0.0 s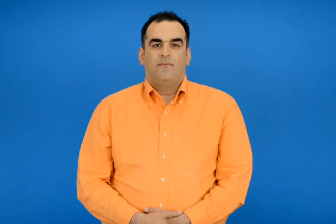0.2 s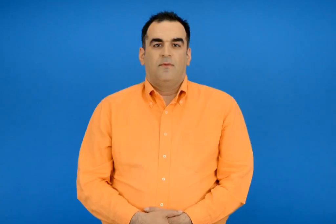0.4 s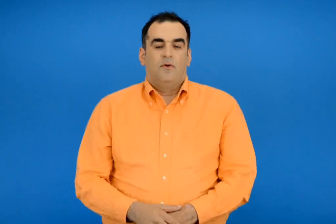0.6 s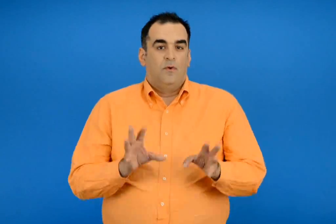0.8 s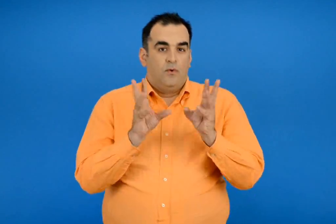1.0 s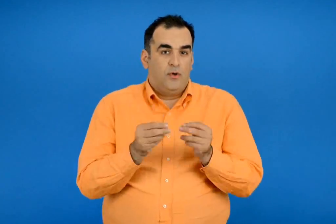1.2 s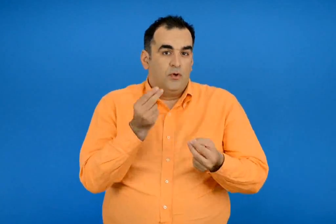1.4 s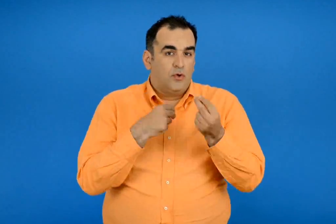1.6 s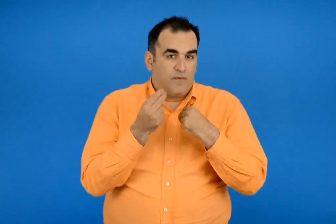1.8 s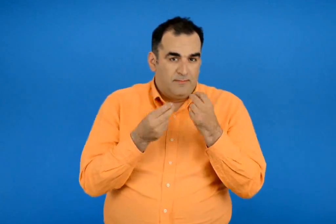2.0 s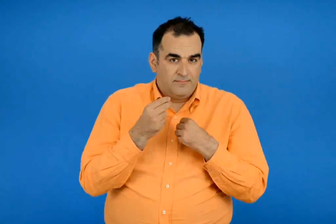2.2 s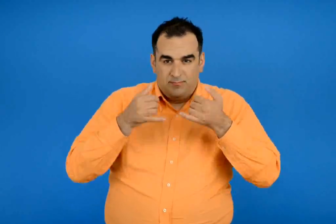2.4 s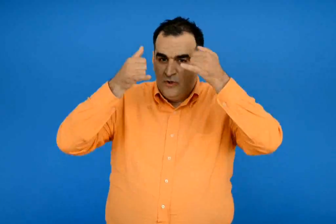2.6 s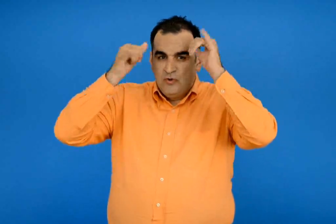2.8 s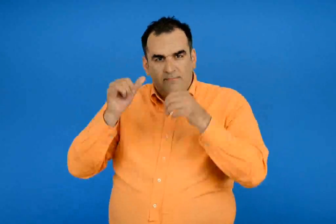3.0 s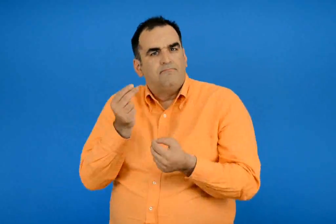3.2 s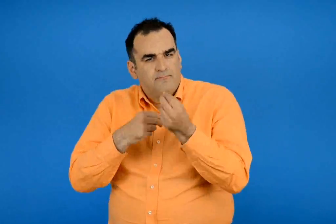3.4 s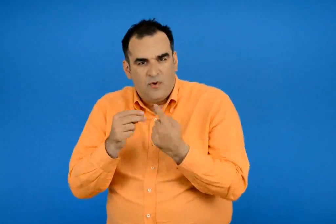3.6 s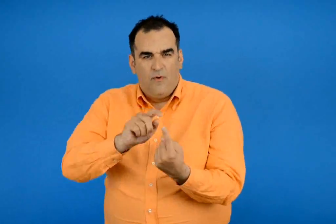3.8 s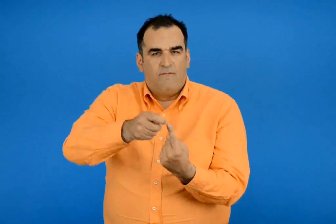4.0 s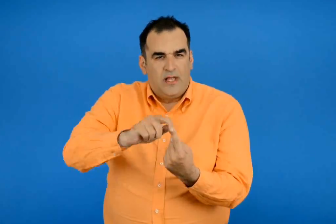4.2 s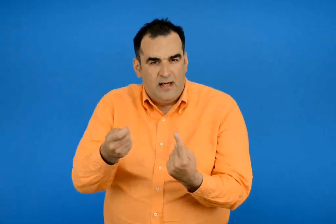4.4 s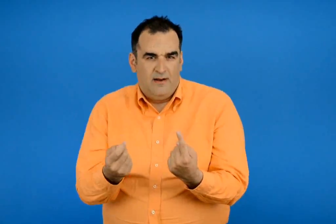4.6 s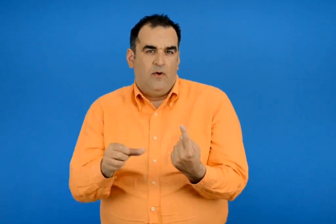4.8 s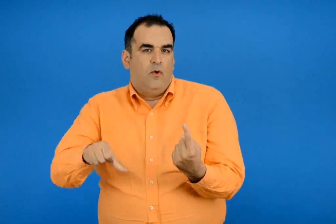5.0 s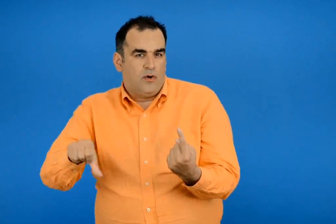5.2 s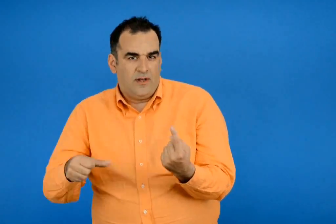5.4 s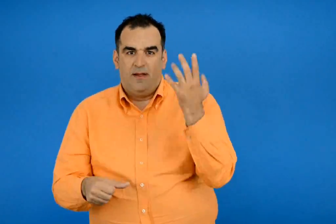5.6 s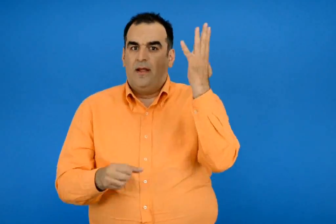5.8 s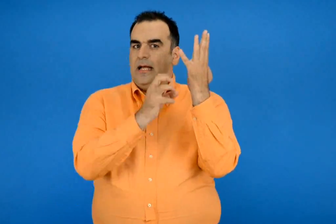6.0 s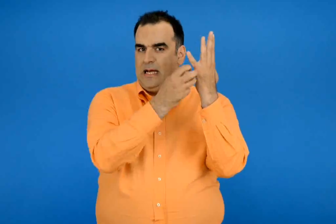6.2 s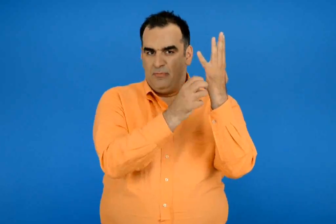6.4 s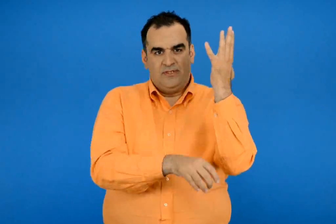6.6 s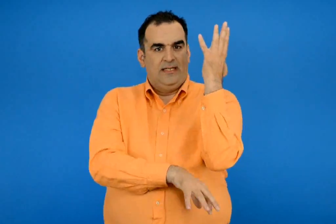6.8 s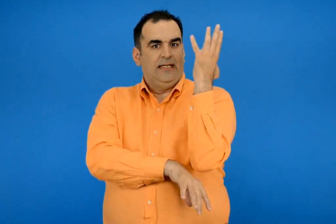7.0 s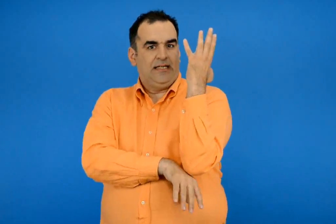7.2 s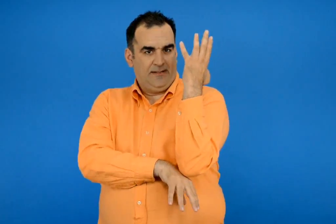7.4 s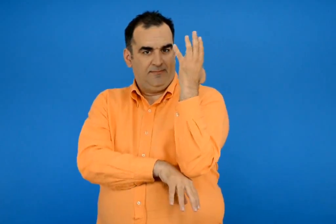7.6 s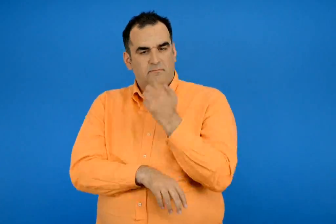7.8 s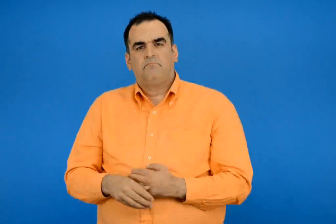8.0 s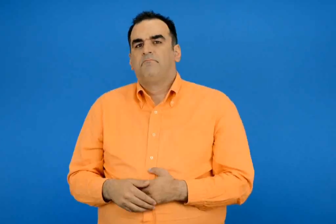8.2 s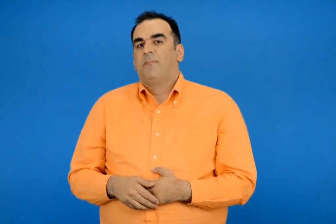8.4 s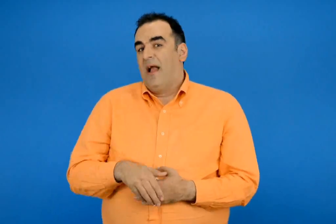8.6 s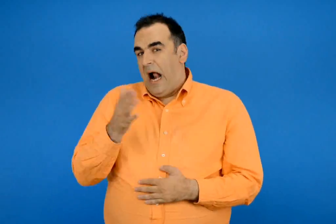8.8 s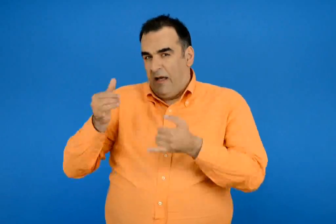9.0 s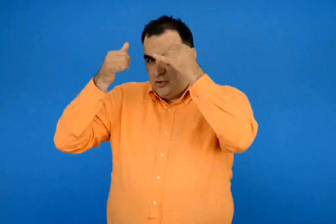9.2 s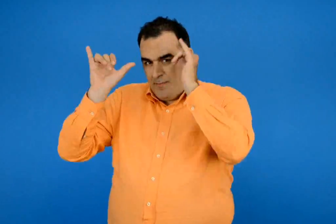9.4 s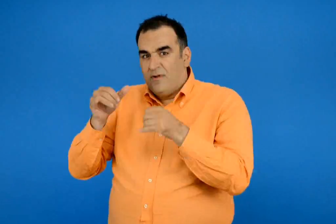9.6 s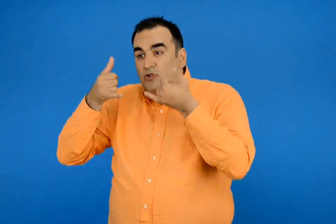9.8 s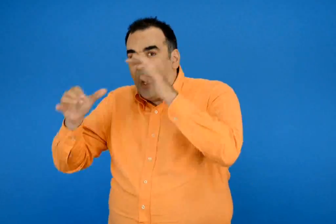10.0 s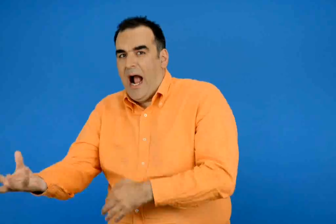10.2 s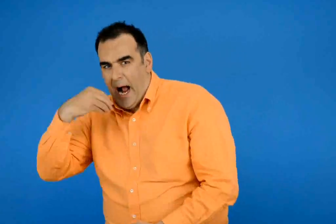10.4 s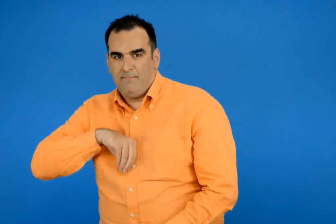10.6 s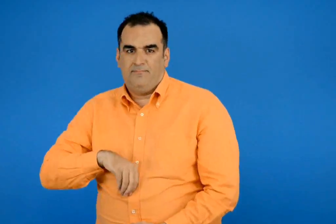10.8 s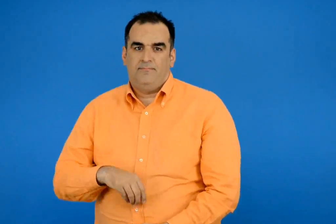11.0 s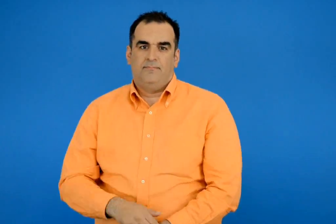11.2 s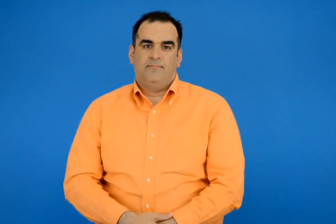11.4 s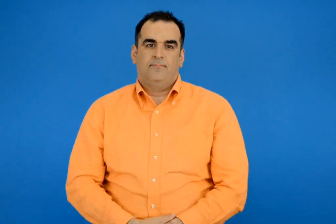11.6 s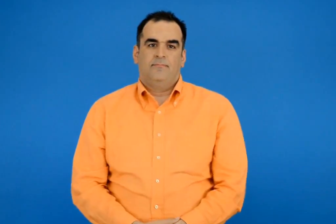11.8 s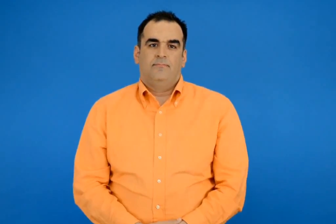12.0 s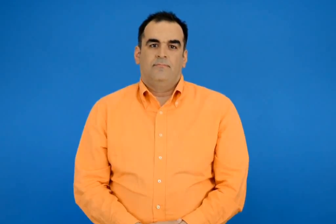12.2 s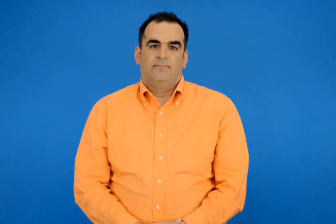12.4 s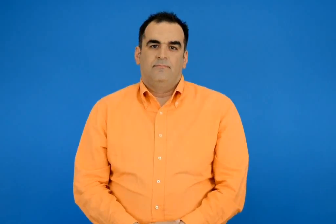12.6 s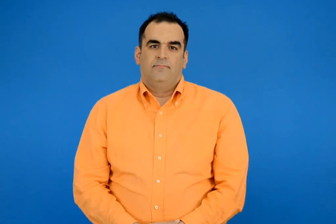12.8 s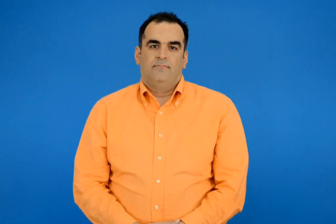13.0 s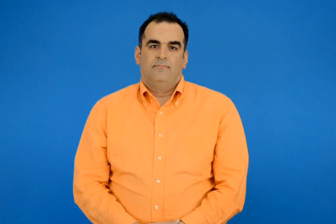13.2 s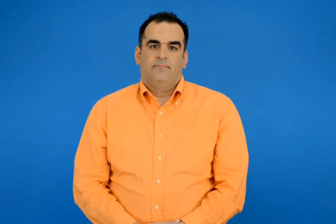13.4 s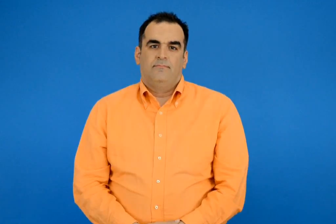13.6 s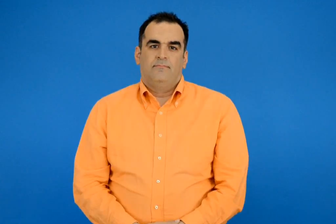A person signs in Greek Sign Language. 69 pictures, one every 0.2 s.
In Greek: όσο για την τροφή φρόντισε αλλά να τρώνε βότανα και χόρτα αλλά καρπούς δέντρων και αλλά ρίζες μερικά θα ζούσαν τρώγοντας αλλά ζώα
